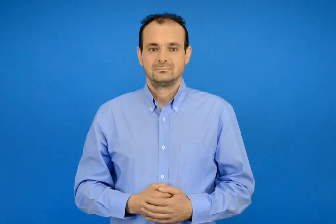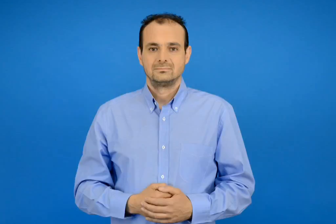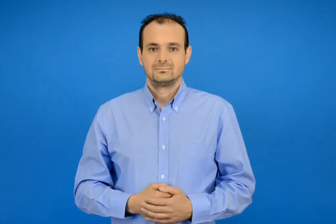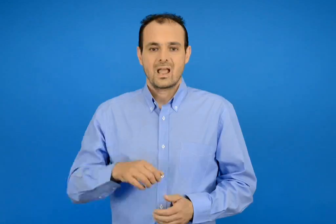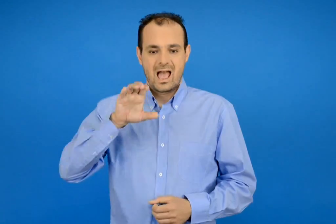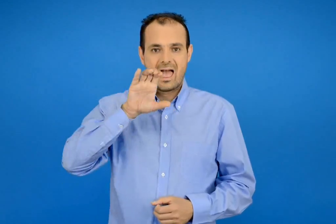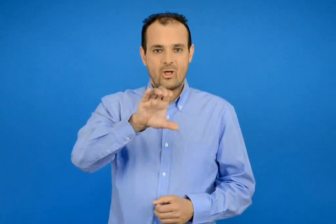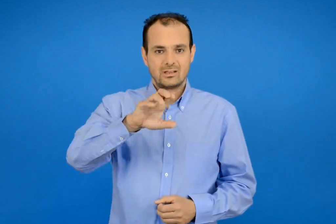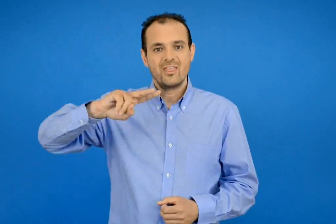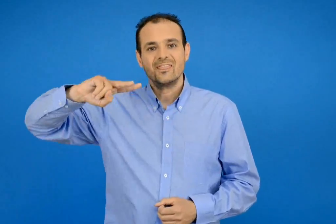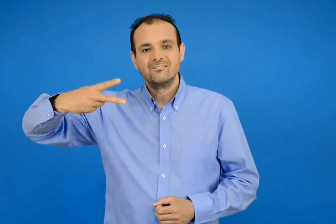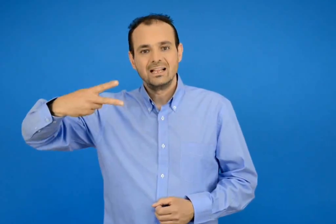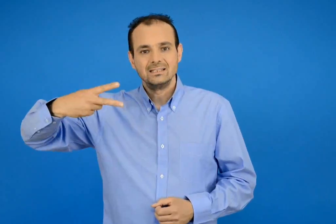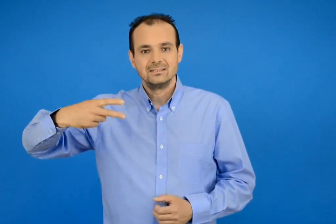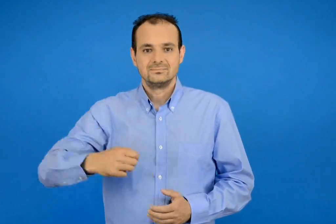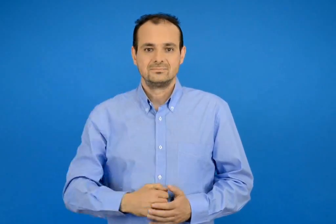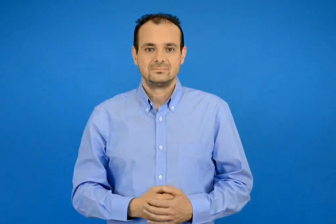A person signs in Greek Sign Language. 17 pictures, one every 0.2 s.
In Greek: ενότητα 2η
